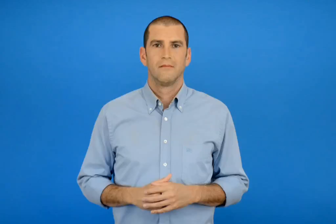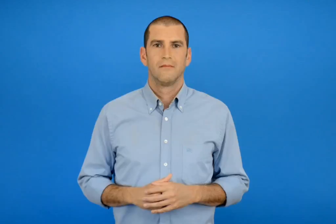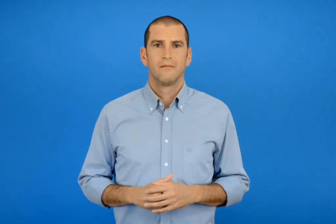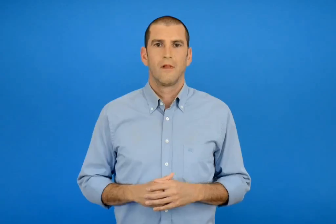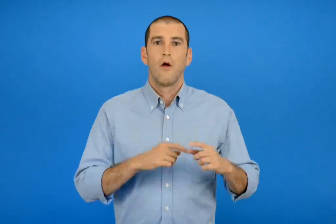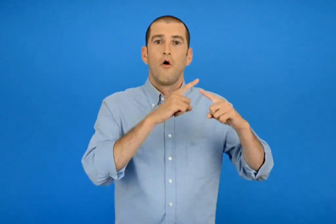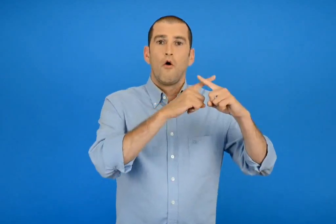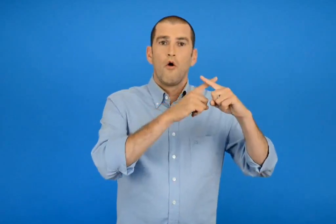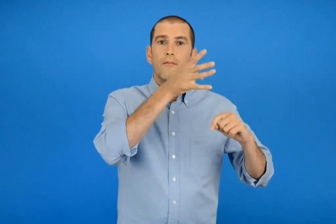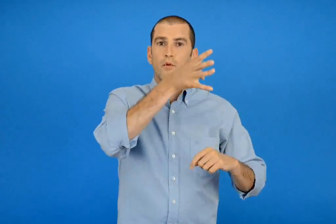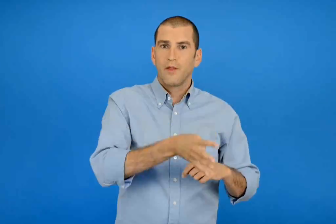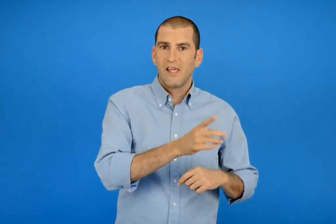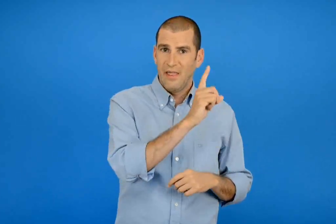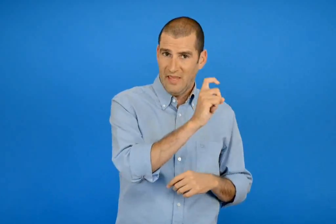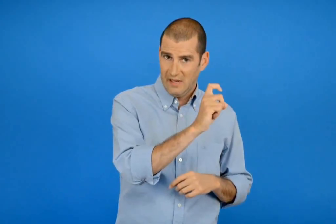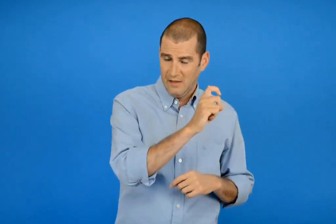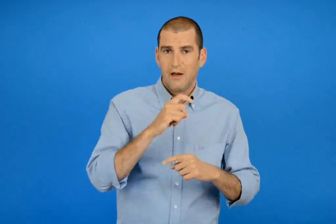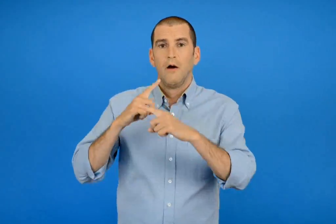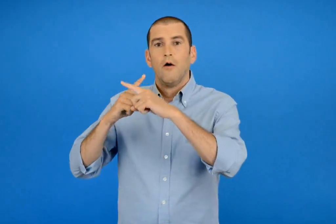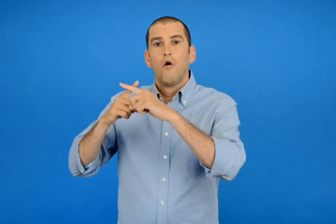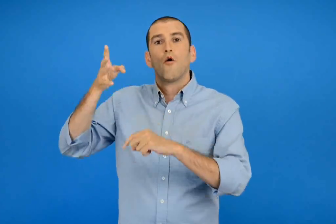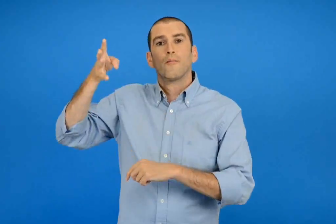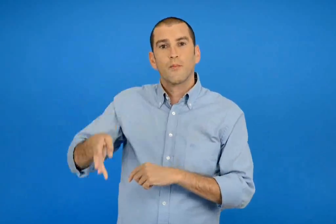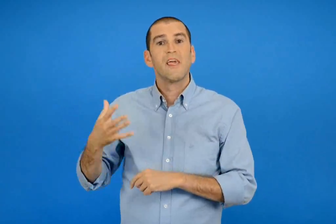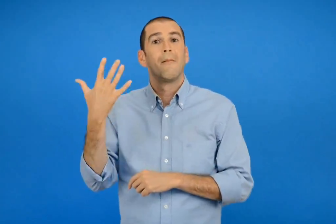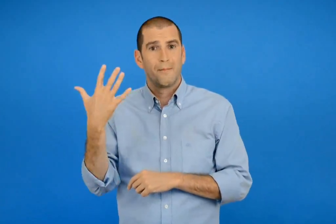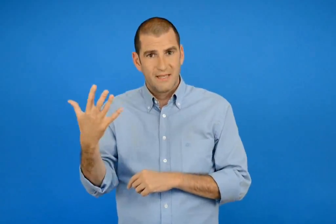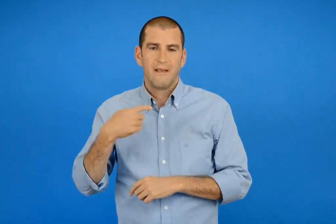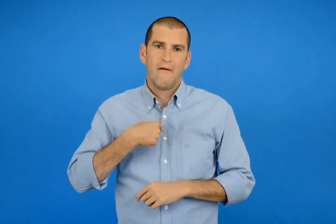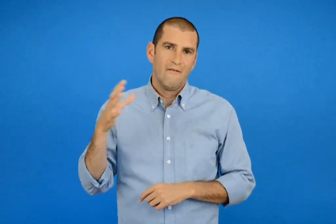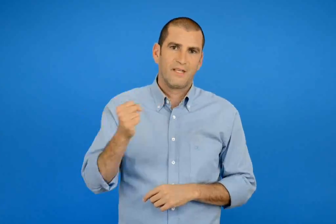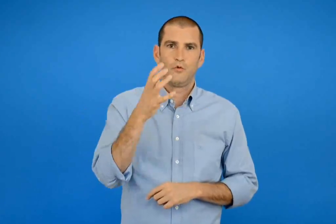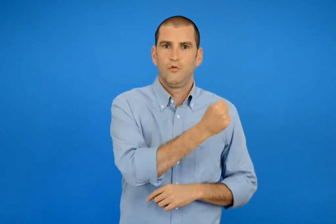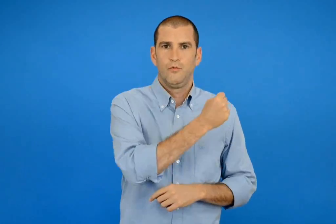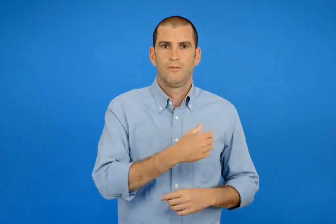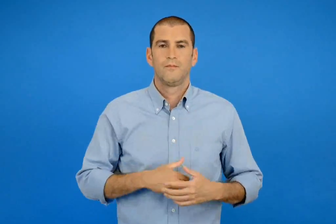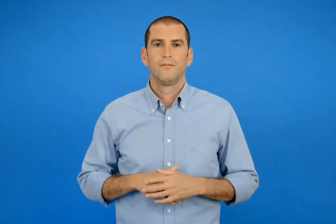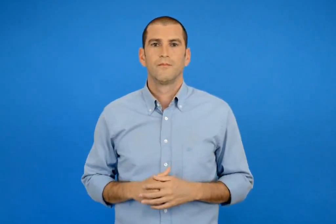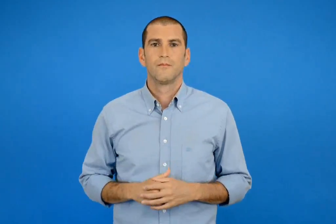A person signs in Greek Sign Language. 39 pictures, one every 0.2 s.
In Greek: βρίσκω την προπαίδεια του 10 και του 5
